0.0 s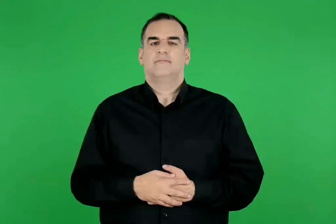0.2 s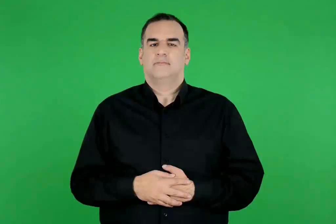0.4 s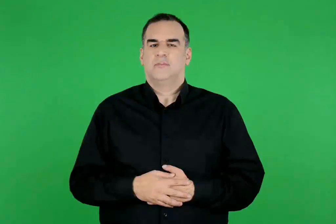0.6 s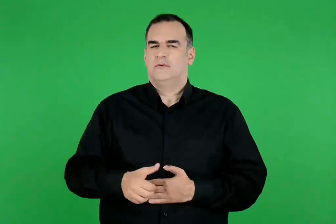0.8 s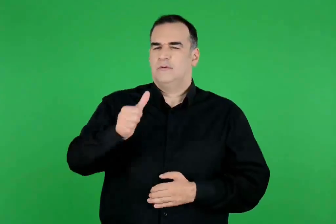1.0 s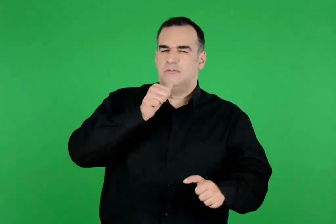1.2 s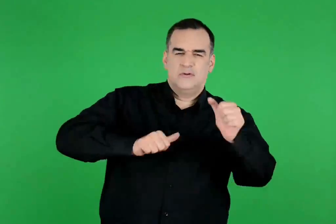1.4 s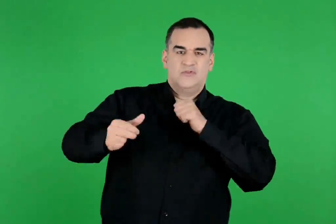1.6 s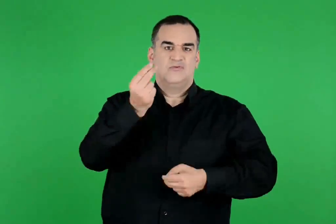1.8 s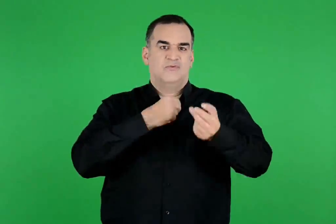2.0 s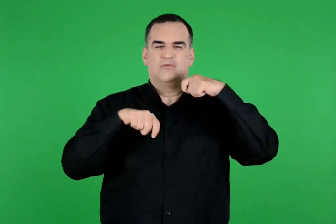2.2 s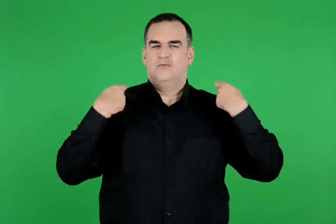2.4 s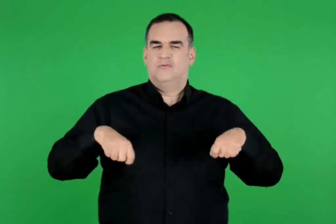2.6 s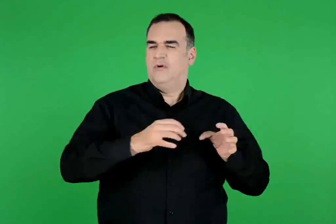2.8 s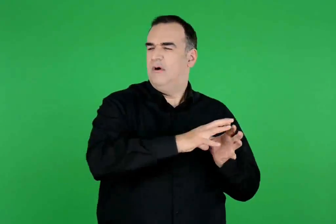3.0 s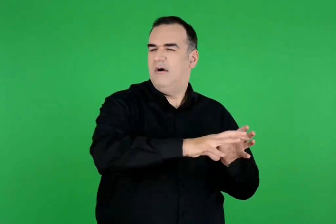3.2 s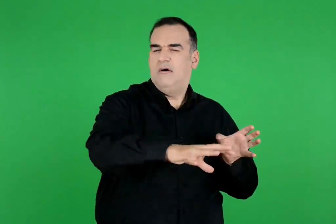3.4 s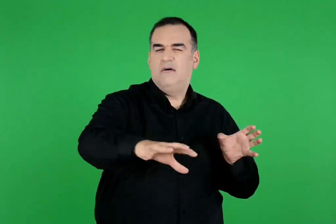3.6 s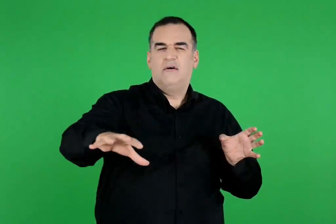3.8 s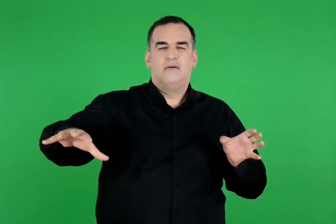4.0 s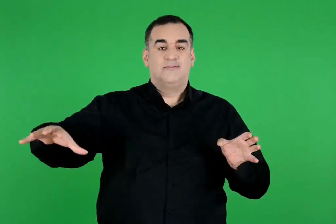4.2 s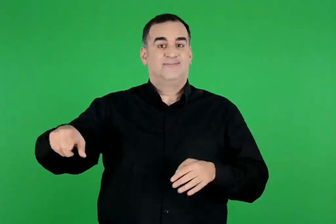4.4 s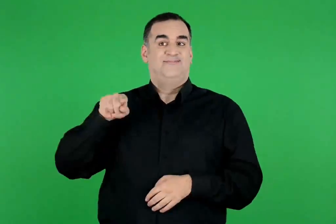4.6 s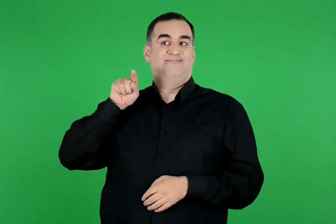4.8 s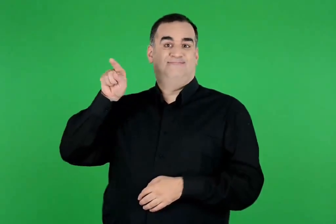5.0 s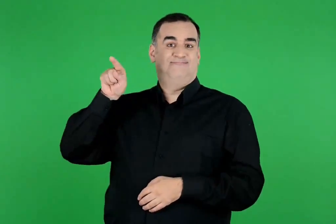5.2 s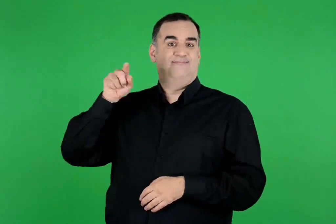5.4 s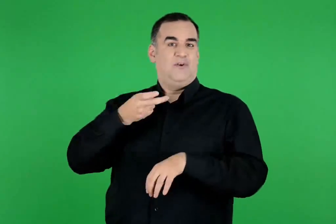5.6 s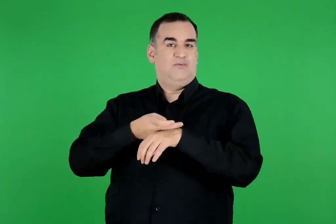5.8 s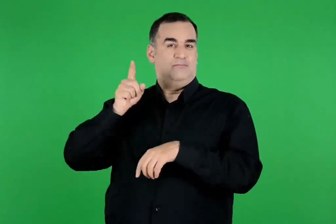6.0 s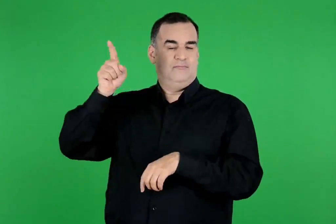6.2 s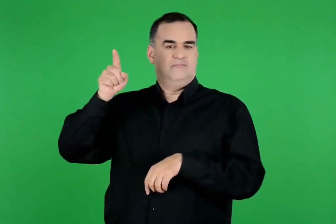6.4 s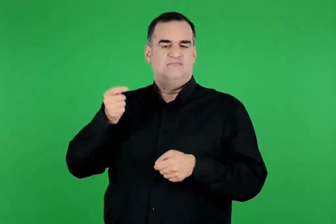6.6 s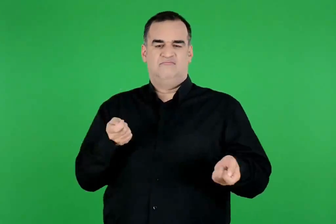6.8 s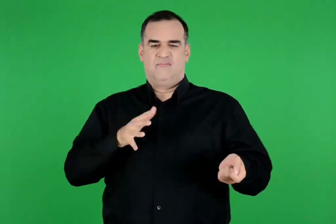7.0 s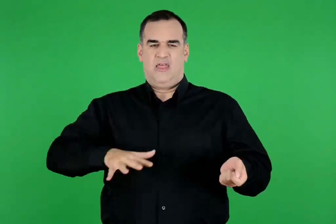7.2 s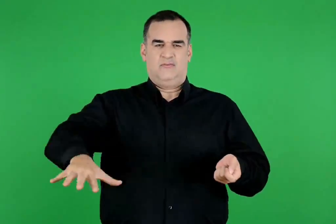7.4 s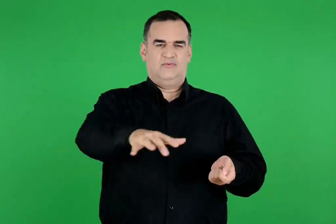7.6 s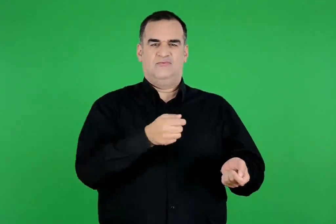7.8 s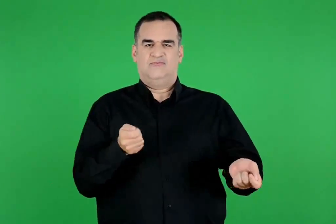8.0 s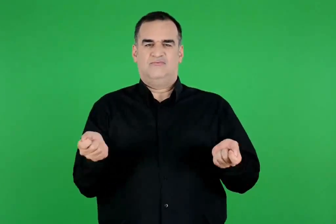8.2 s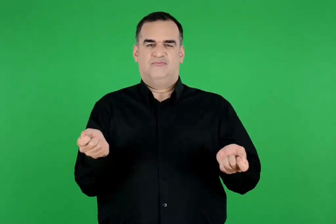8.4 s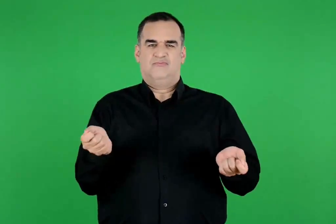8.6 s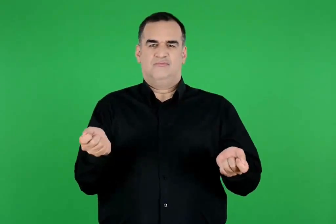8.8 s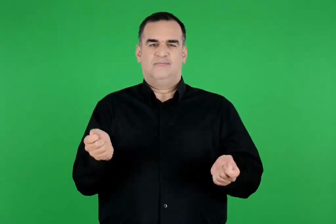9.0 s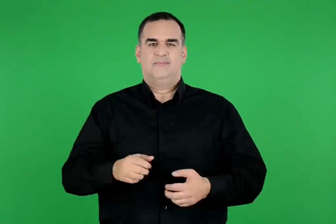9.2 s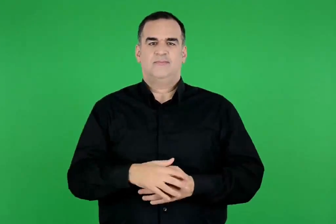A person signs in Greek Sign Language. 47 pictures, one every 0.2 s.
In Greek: έπιναν νέκταρ κι έτρωγαν αμβροσία. από εκεί ψηλά κυβερνούσαν τους ανθρώπους
